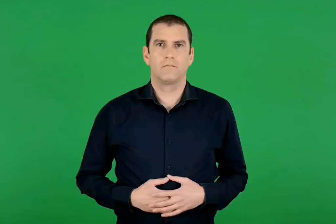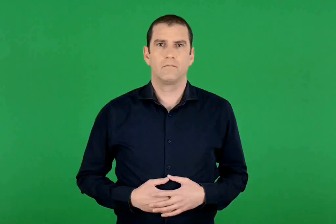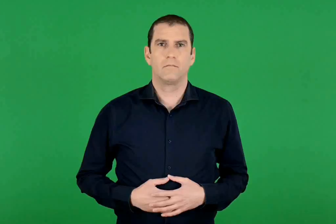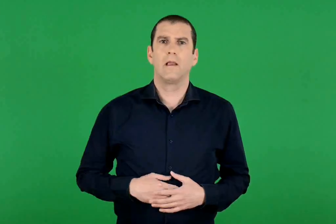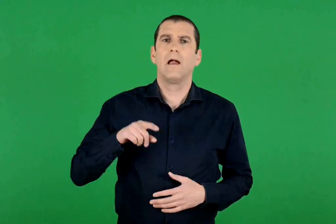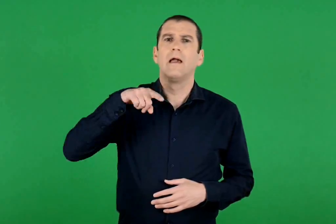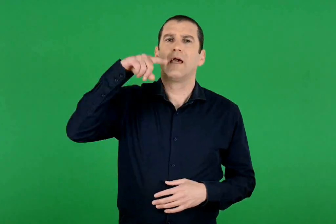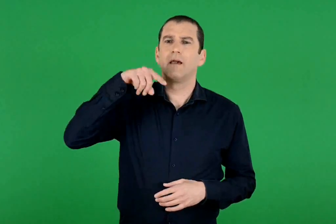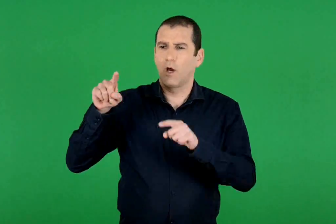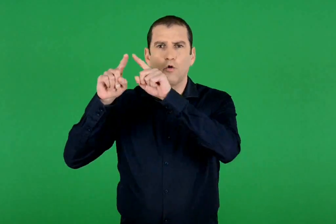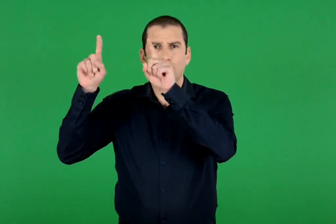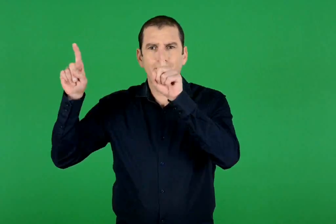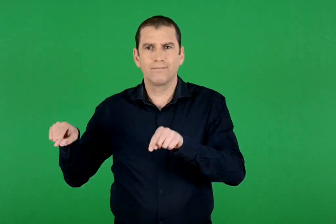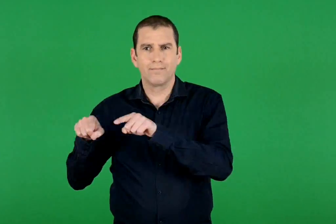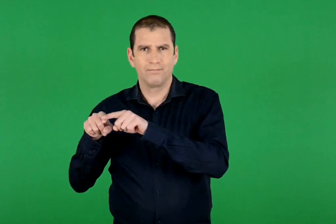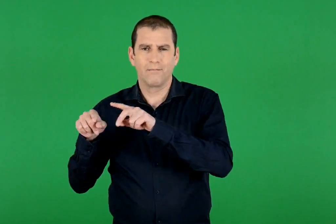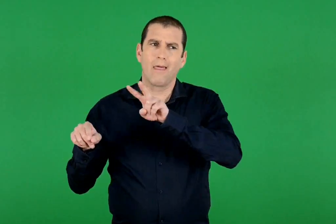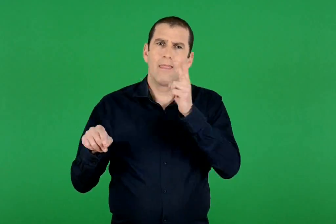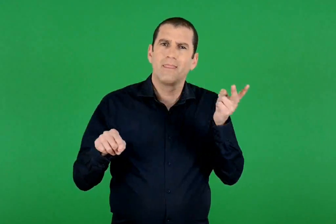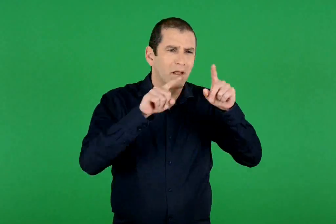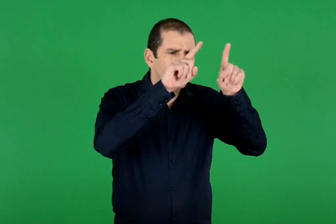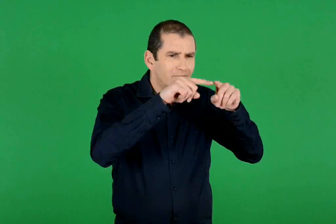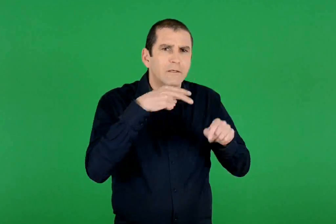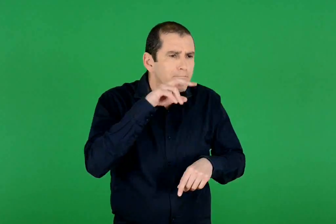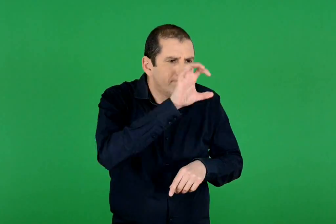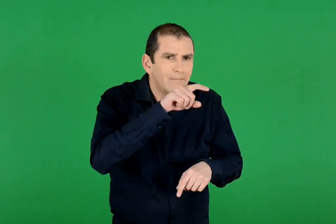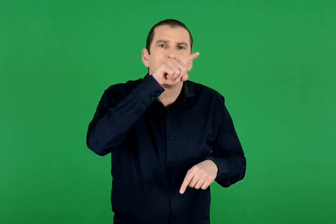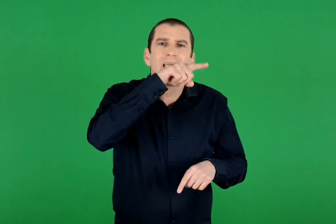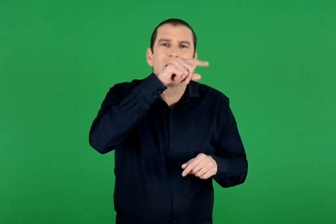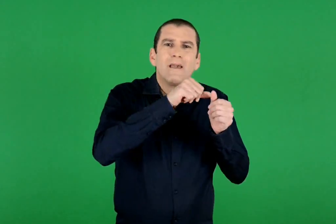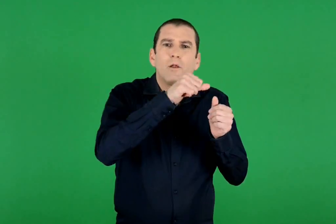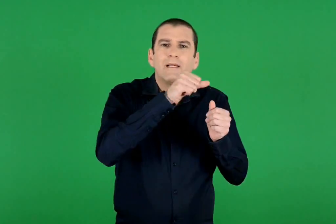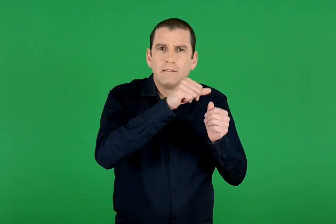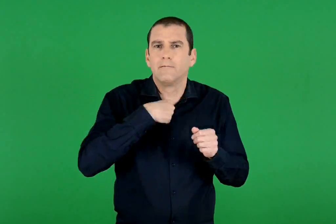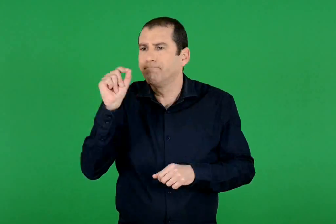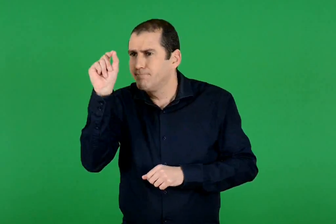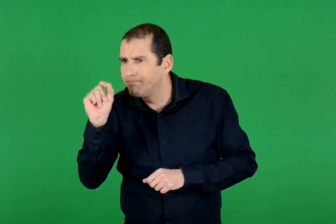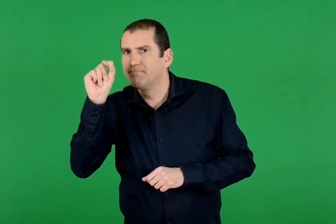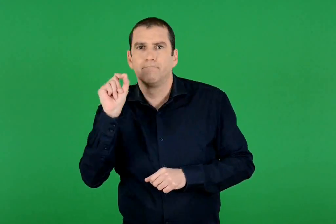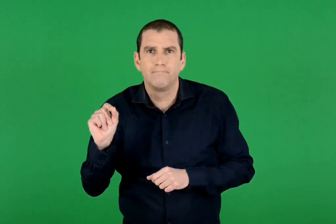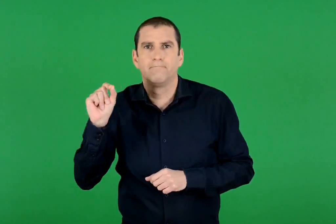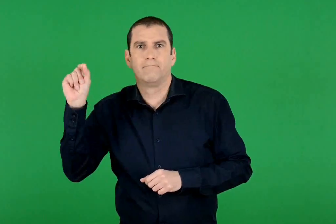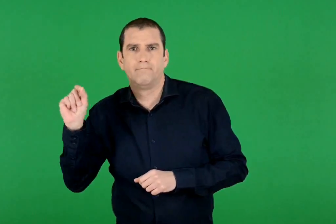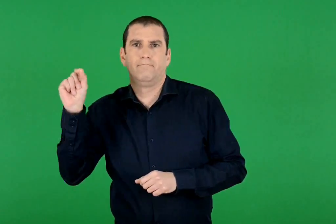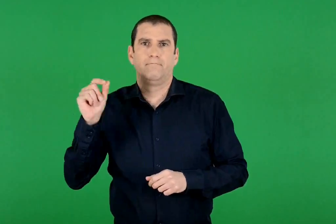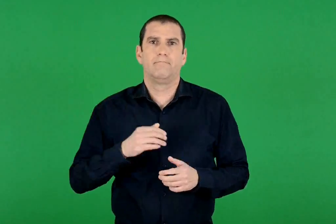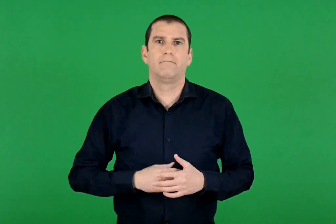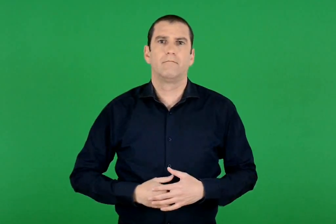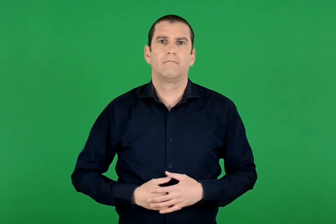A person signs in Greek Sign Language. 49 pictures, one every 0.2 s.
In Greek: κυκλώνω στο ημερολόγιο τις ημερομηνίες που βλέπω στα διπλανά έντυπα
